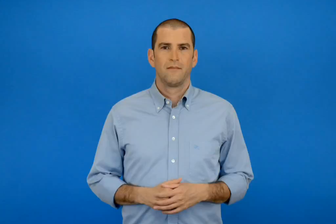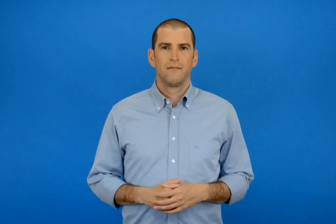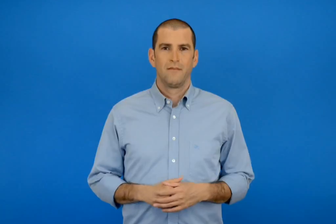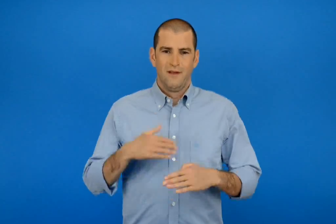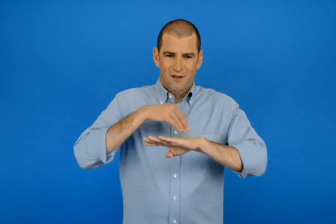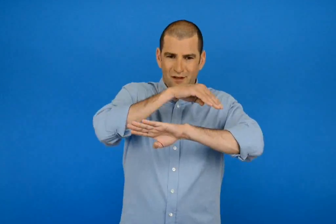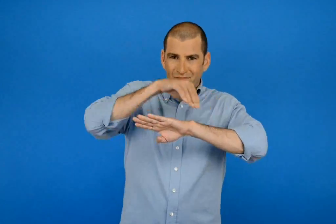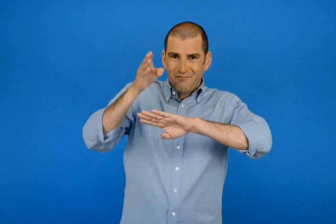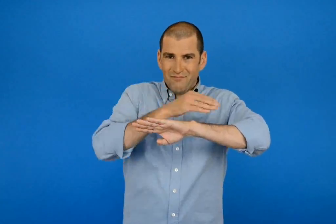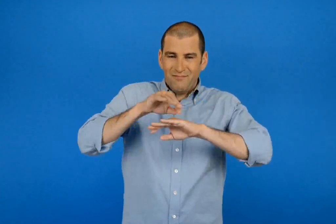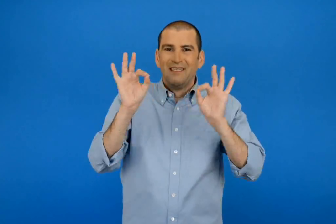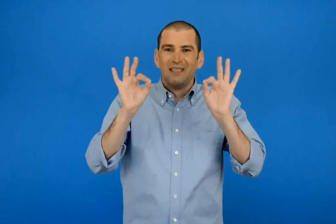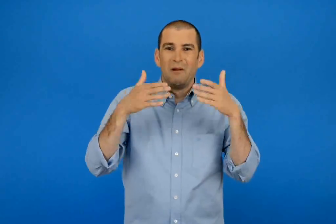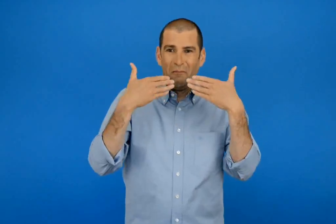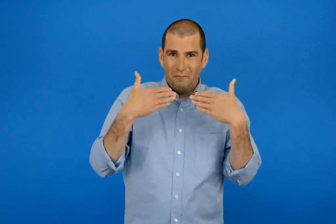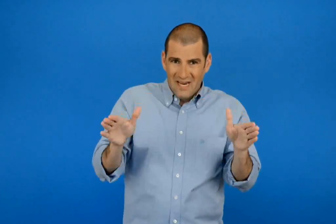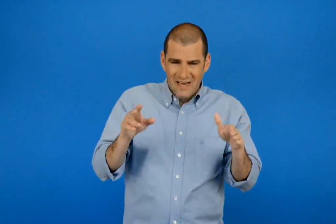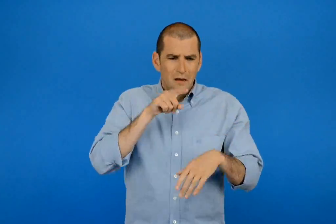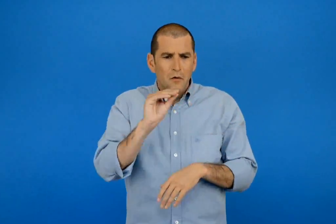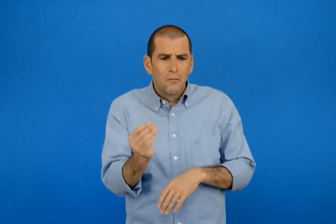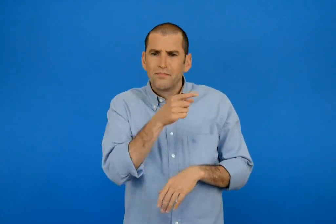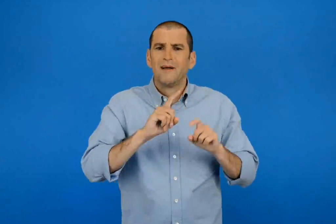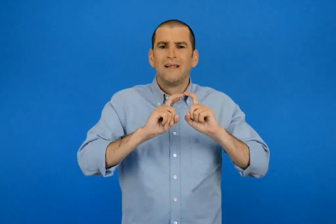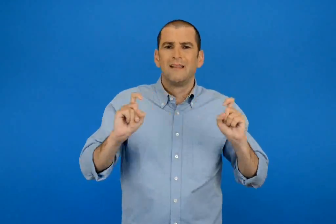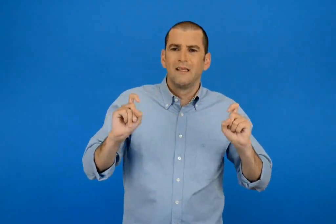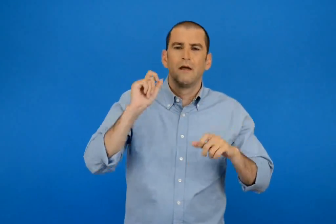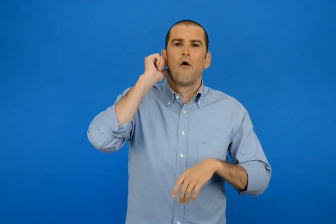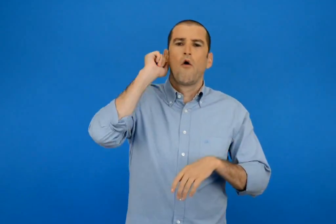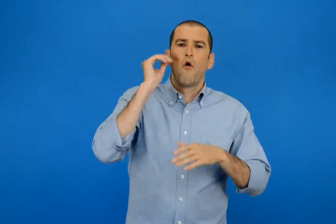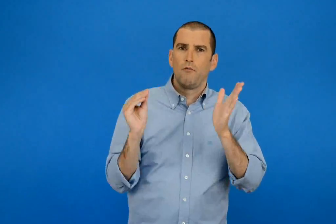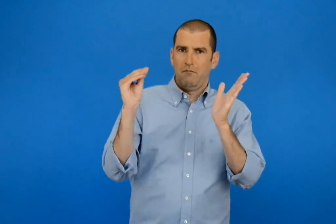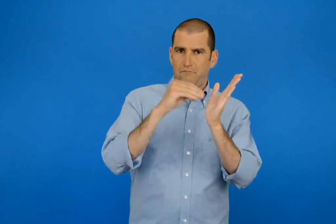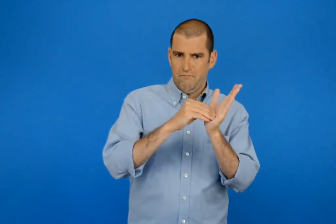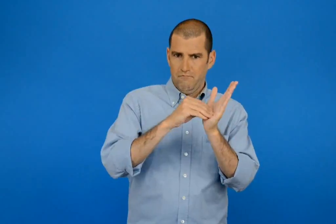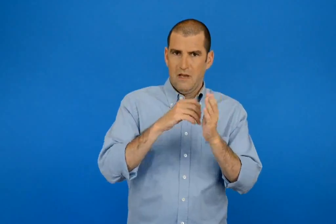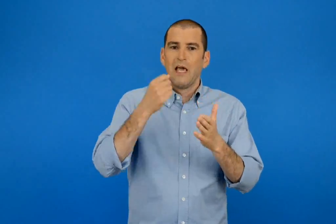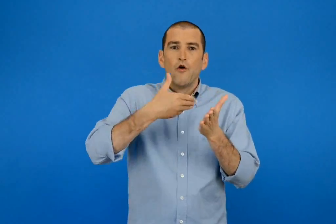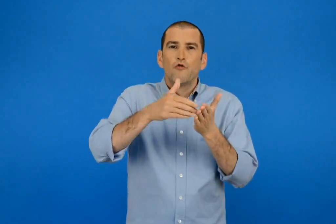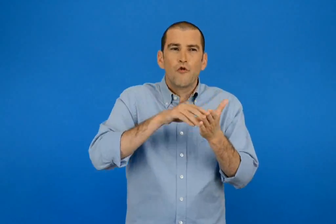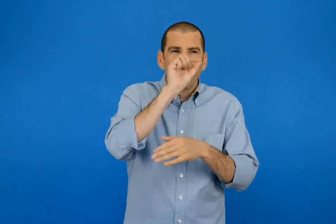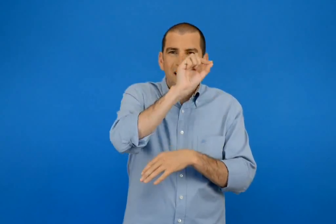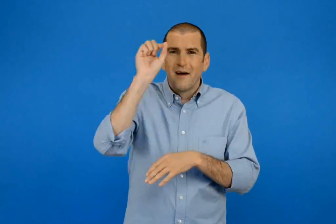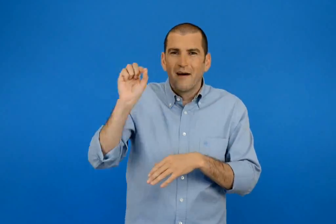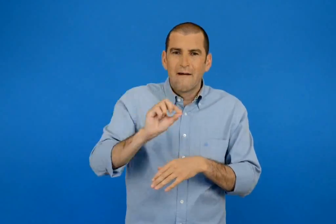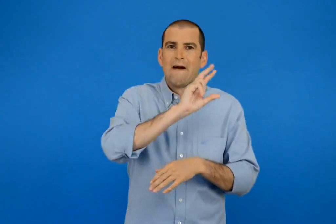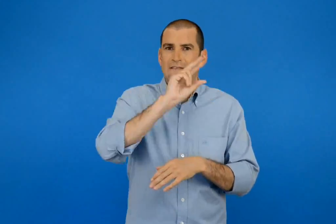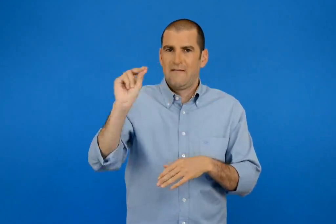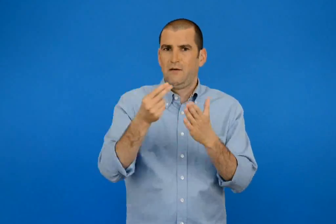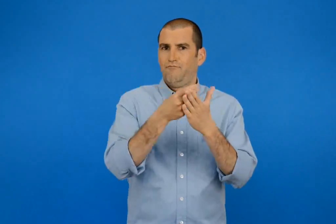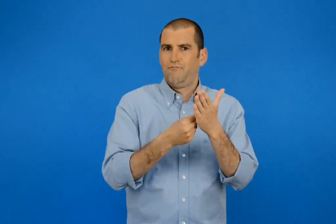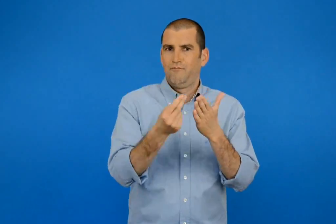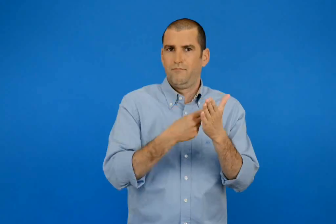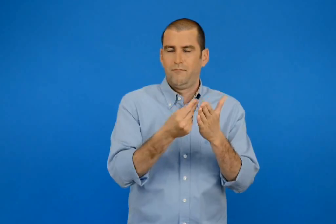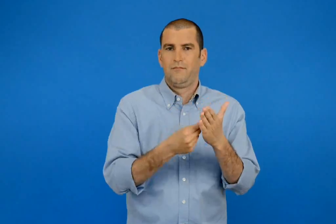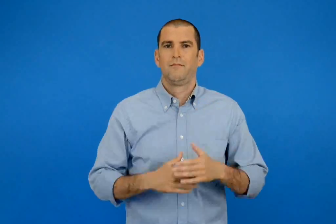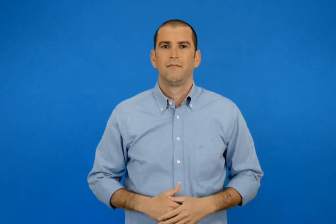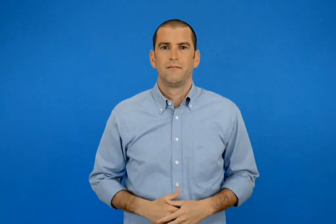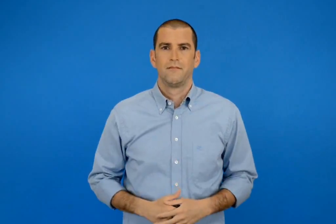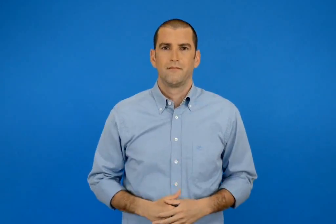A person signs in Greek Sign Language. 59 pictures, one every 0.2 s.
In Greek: ονομάζω τα σχήματα που δημιουργούνται με αυτόν τον τρόπο και τα χρωματίζω με το αντίστοιχο χρώμα των σημείων
